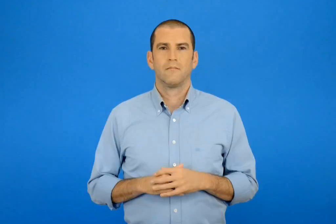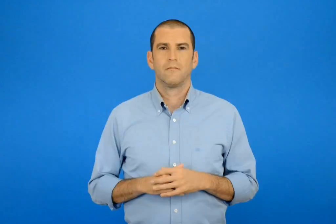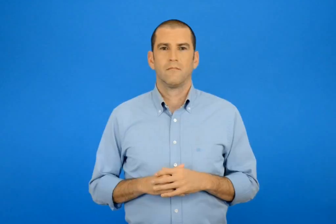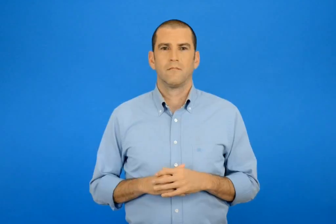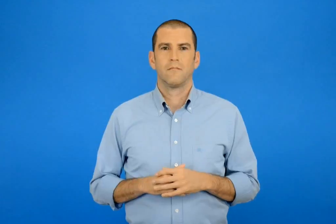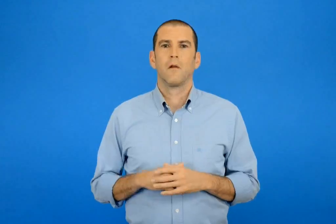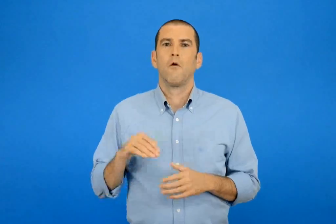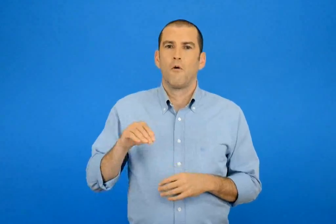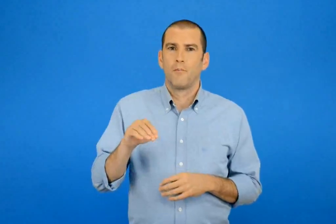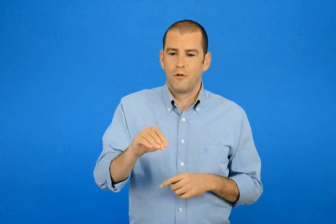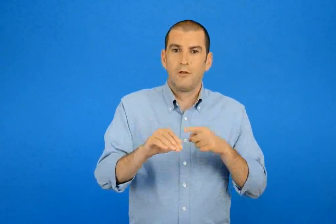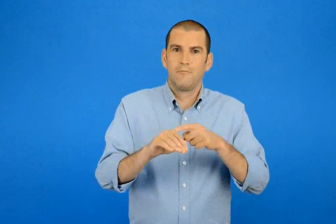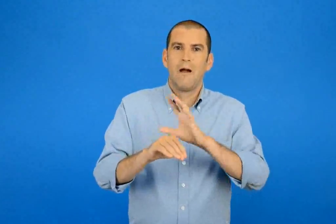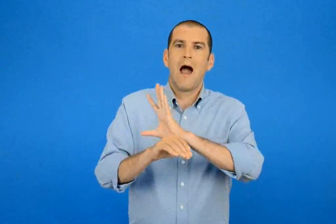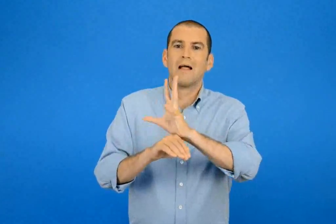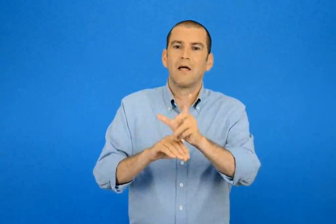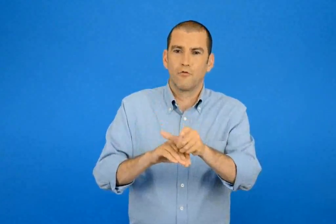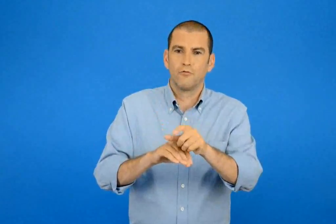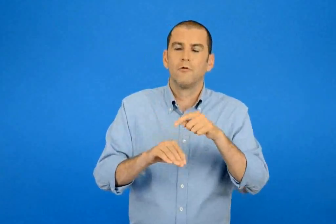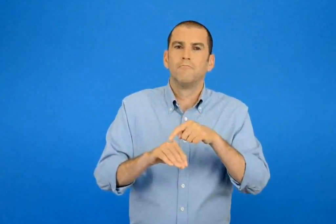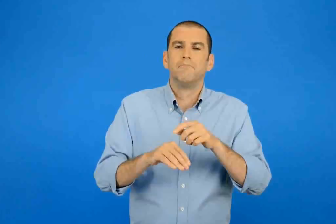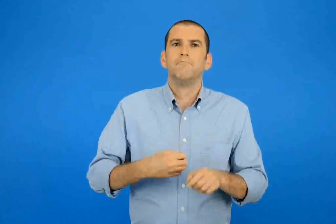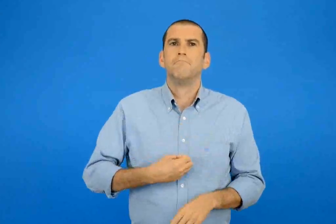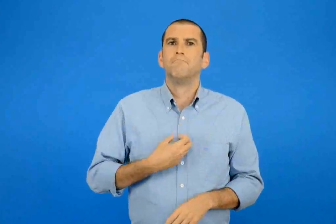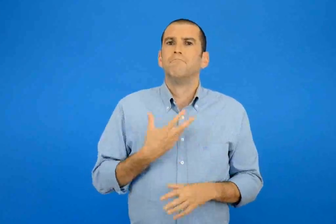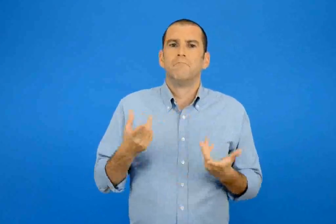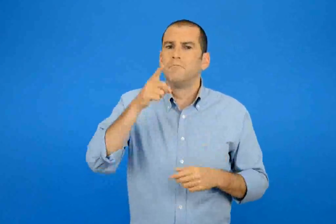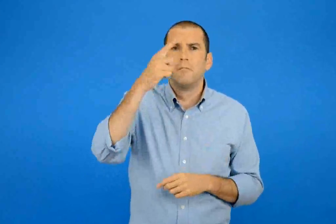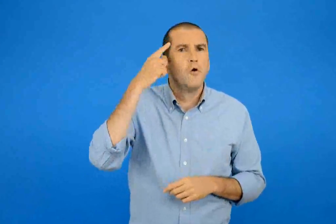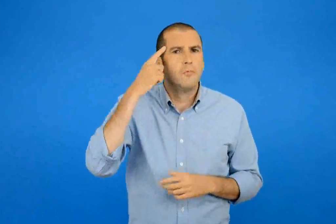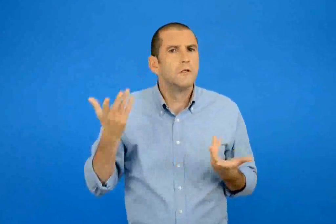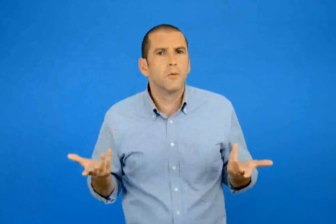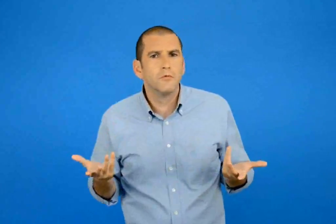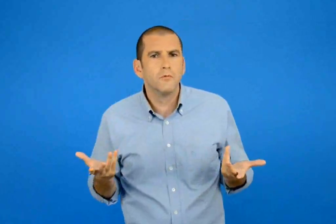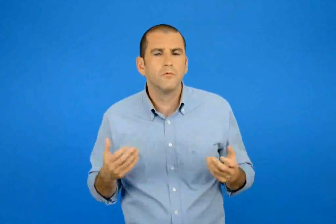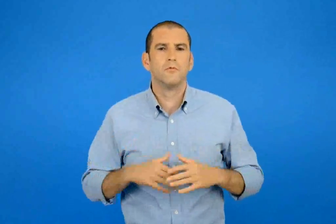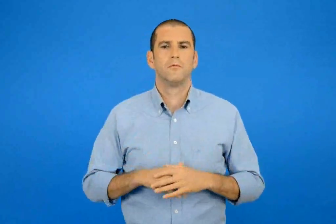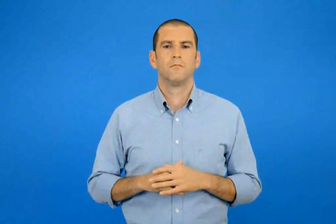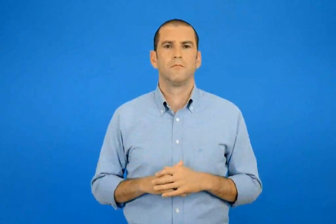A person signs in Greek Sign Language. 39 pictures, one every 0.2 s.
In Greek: πως νομίζεις ότι νιώθει ο αλέξανδρος ο ποντικός ;
